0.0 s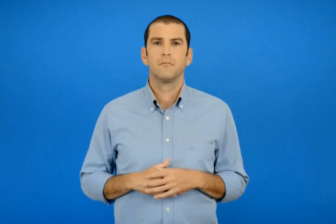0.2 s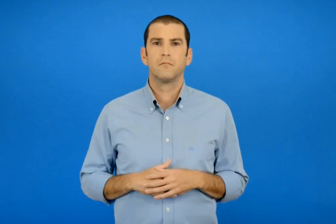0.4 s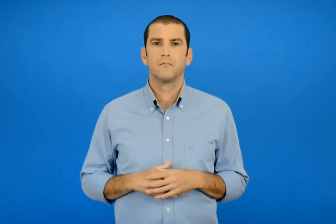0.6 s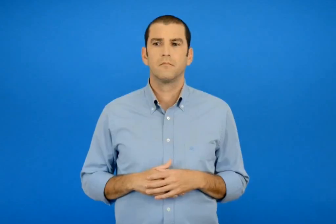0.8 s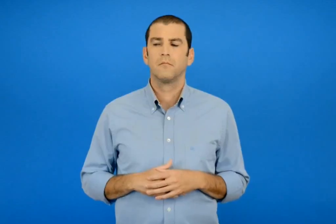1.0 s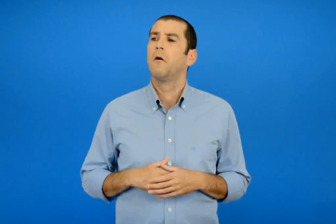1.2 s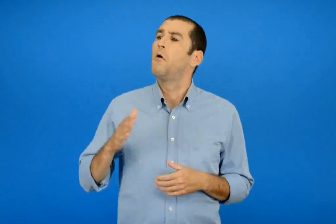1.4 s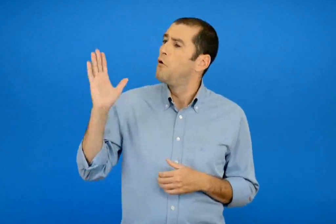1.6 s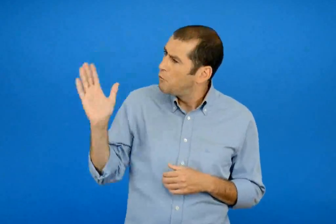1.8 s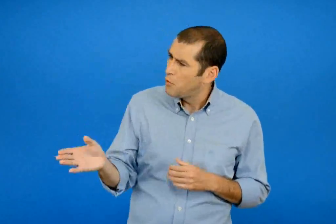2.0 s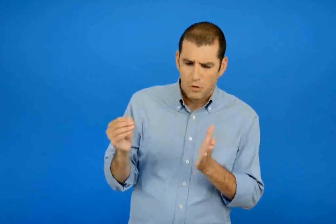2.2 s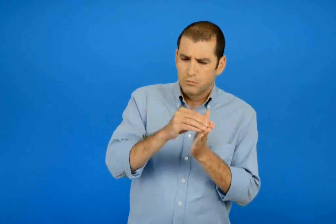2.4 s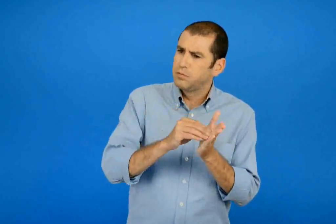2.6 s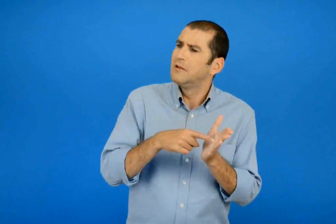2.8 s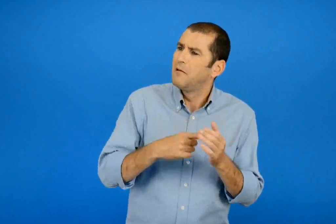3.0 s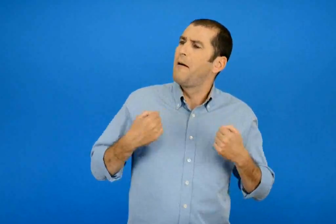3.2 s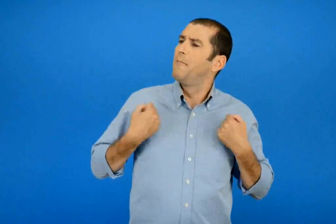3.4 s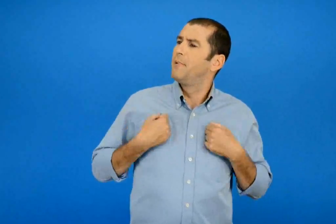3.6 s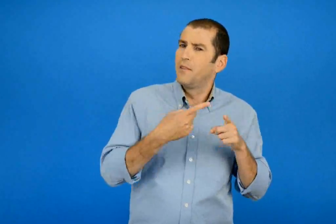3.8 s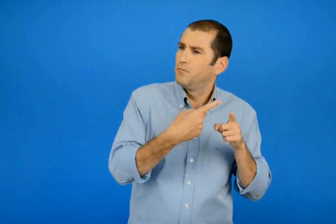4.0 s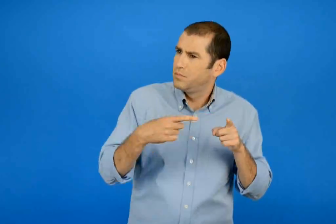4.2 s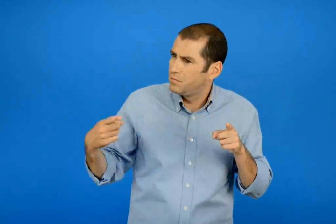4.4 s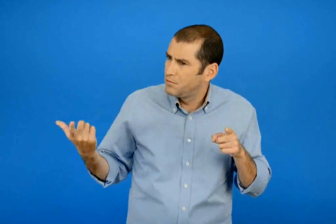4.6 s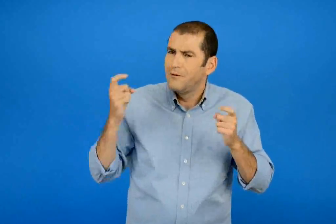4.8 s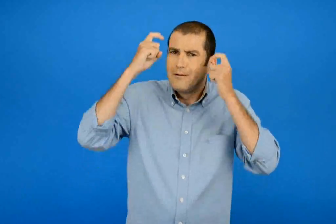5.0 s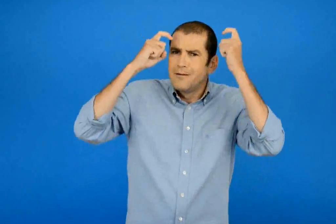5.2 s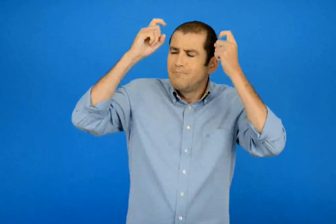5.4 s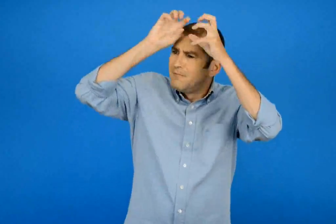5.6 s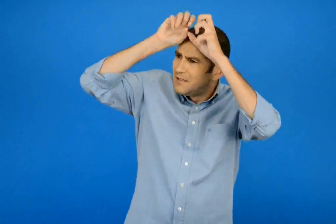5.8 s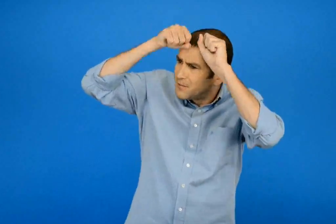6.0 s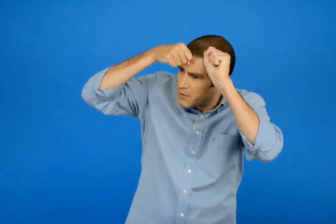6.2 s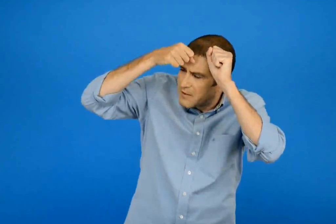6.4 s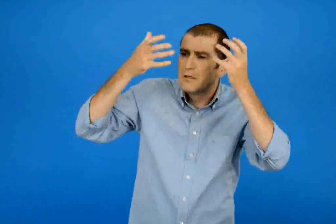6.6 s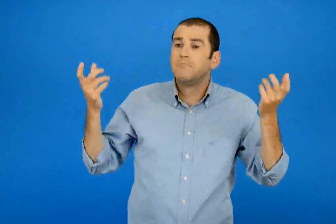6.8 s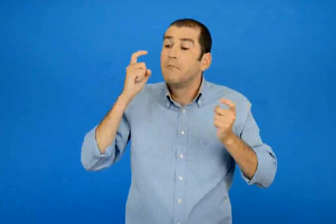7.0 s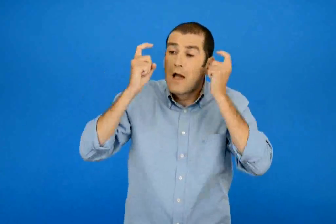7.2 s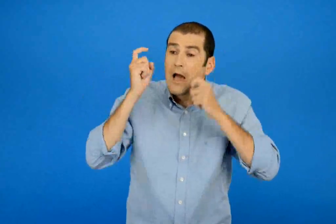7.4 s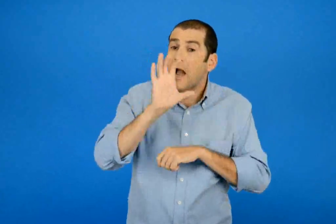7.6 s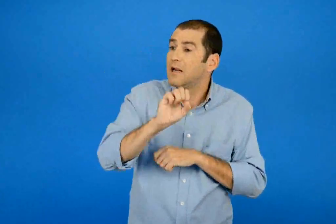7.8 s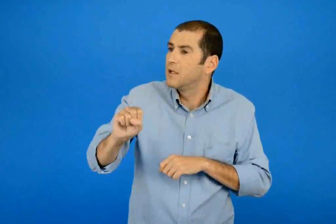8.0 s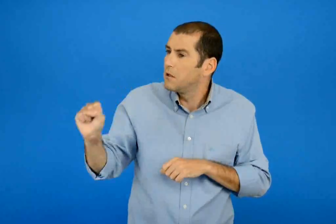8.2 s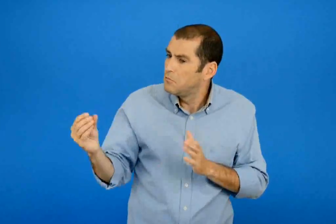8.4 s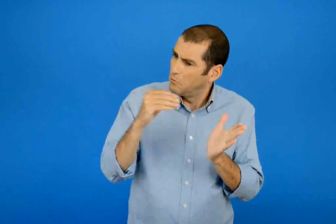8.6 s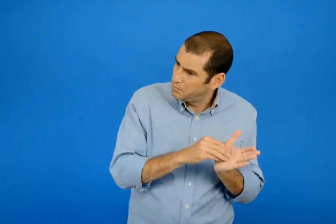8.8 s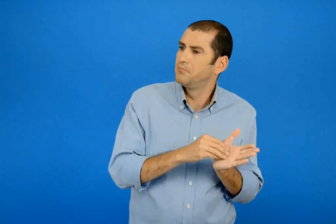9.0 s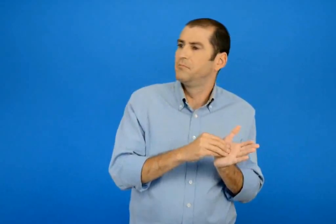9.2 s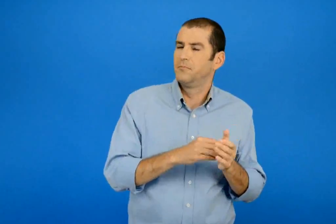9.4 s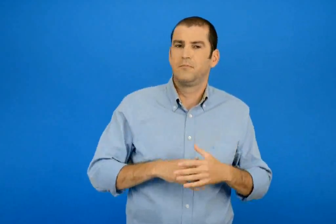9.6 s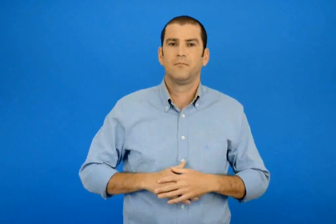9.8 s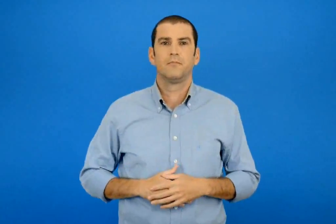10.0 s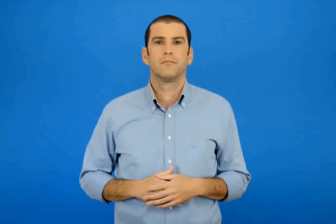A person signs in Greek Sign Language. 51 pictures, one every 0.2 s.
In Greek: μπορεί να υπάρχουν και παιχνίδια σπαζοκεφαλιές και αινίγματα
